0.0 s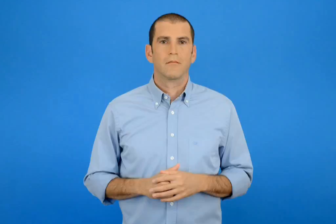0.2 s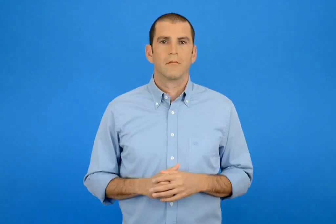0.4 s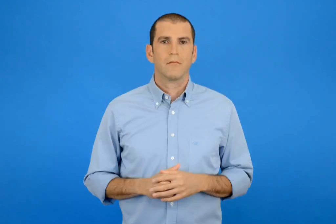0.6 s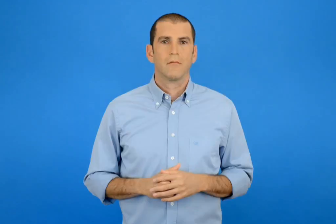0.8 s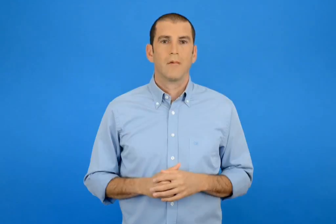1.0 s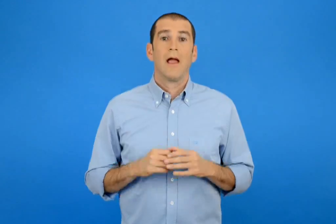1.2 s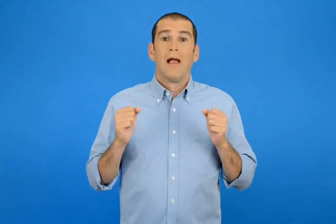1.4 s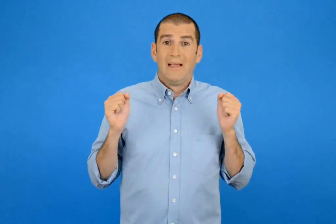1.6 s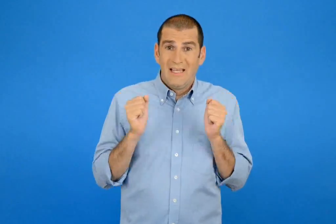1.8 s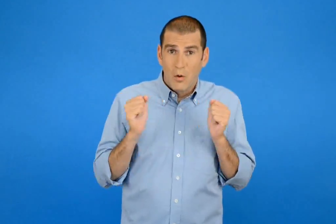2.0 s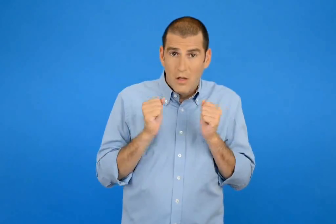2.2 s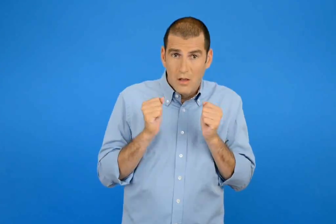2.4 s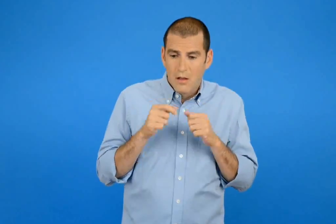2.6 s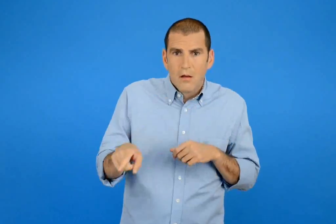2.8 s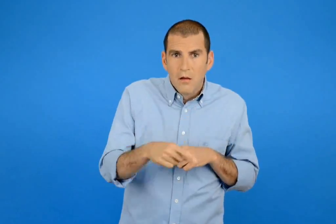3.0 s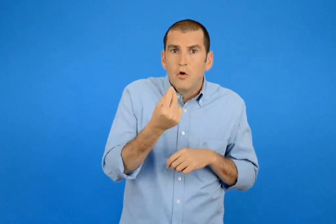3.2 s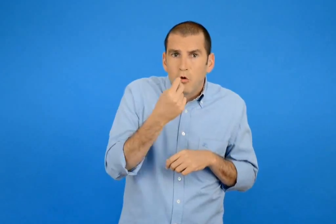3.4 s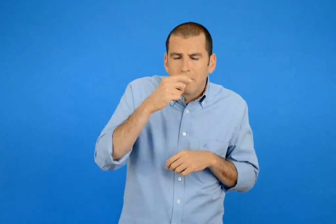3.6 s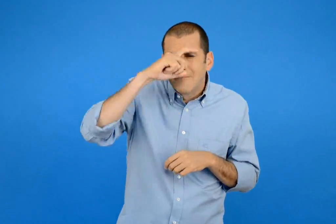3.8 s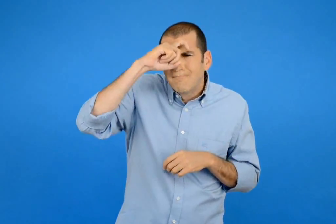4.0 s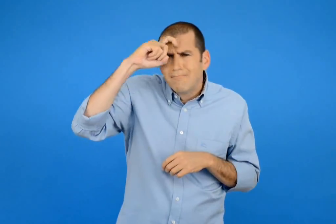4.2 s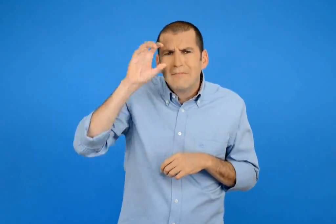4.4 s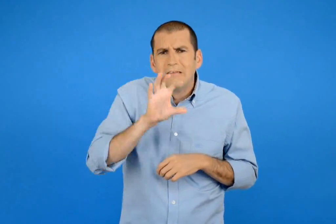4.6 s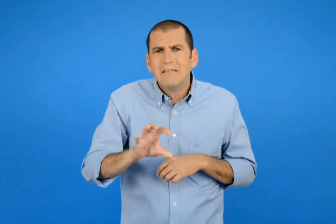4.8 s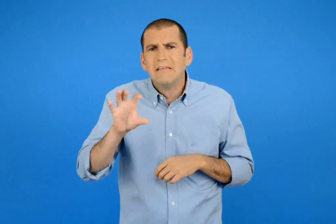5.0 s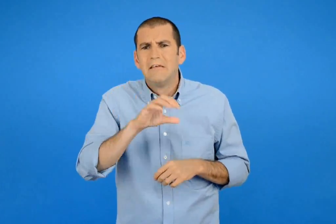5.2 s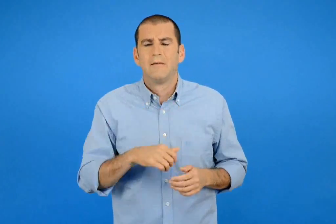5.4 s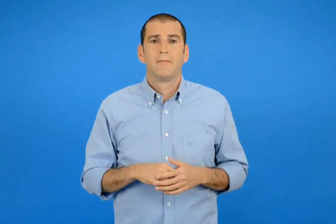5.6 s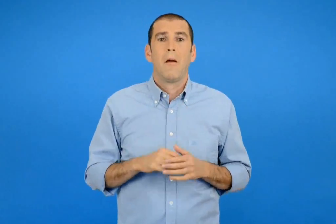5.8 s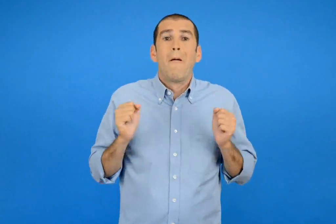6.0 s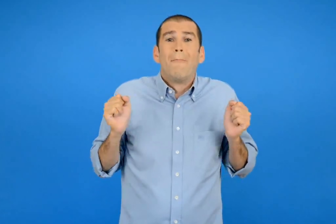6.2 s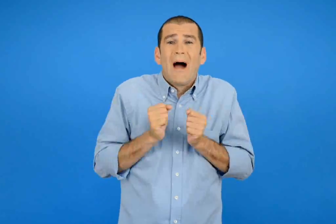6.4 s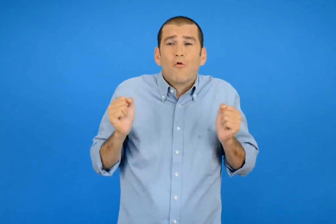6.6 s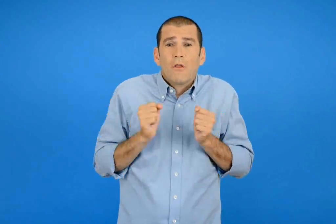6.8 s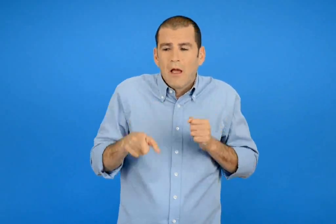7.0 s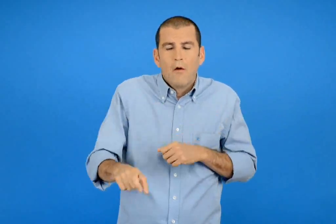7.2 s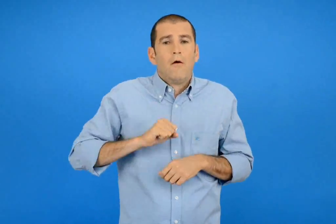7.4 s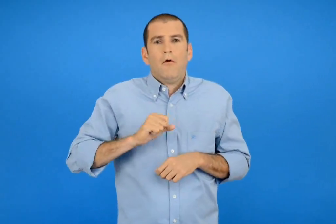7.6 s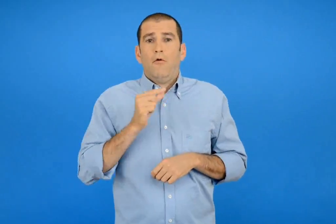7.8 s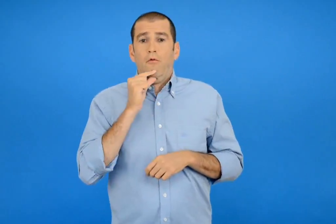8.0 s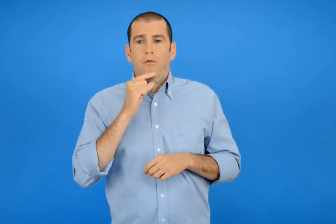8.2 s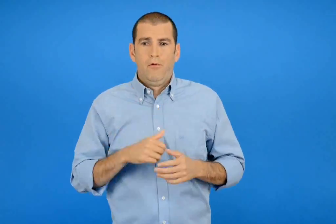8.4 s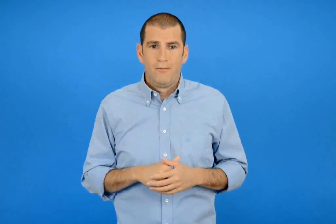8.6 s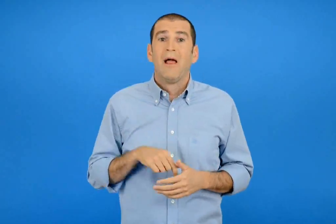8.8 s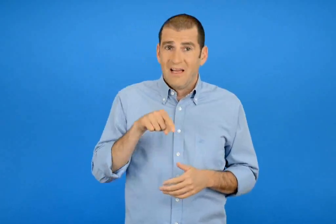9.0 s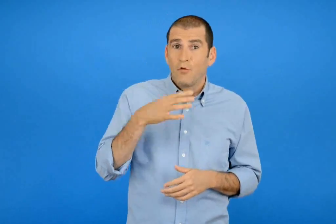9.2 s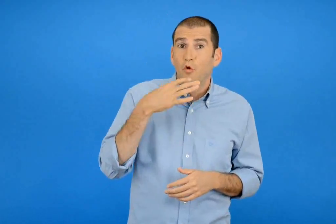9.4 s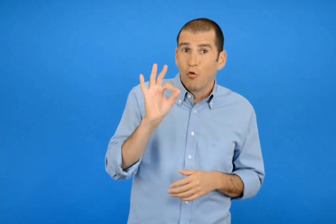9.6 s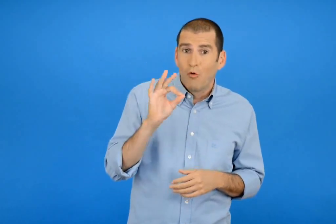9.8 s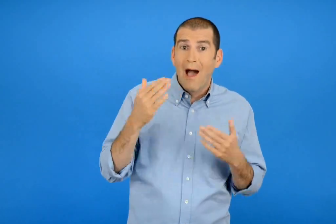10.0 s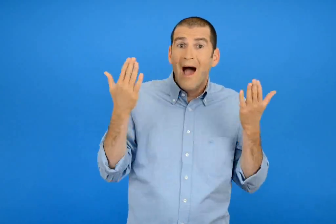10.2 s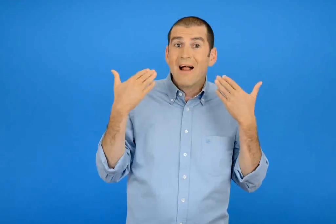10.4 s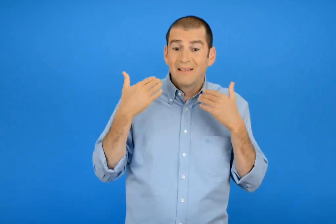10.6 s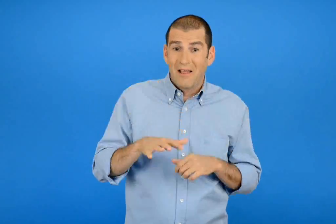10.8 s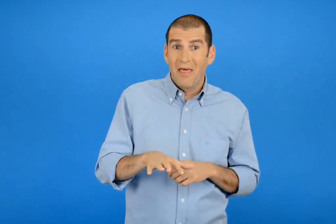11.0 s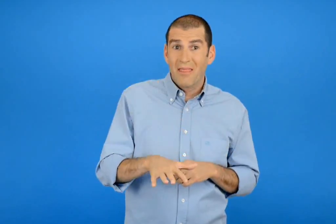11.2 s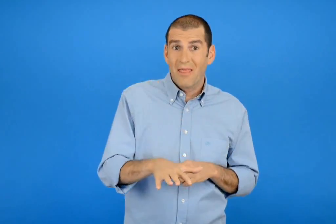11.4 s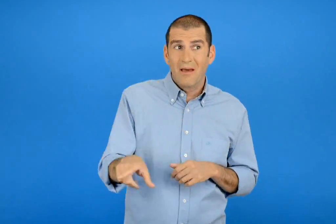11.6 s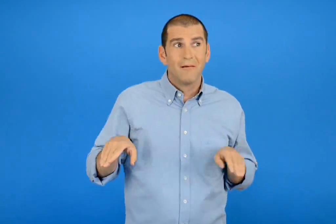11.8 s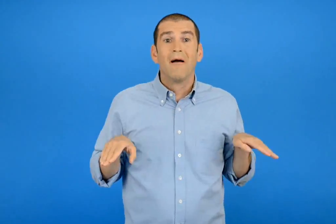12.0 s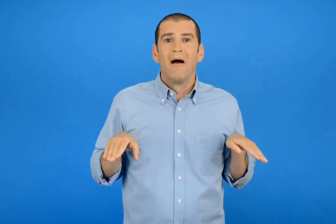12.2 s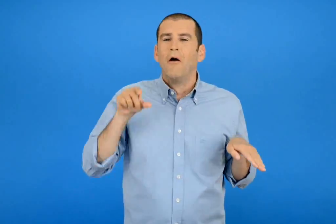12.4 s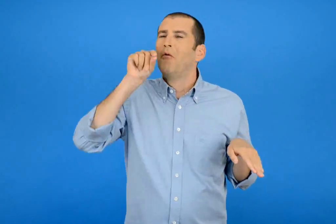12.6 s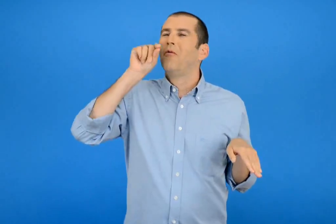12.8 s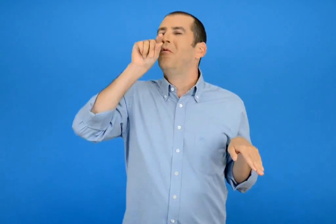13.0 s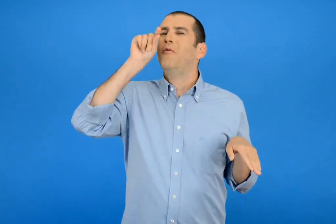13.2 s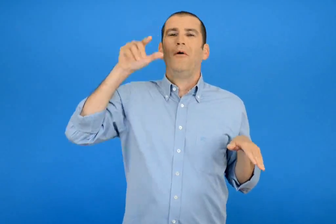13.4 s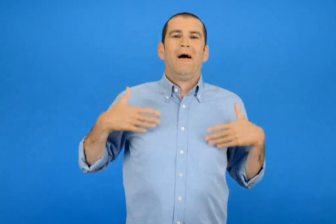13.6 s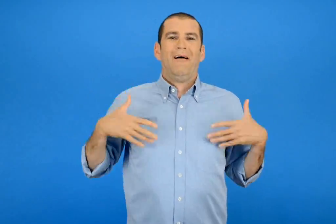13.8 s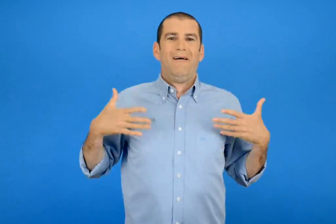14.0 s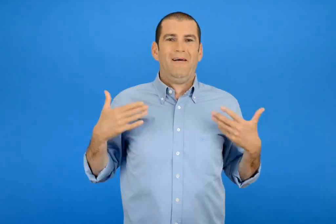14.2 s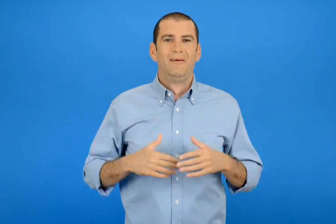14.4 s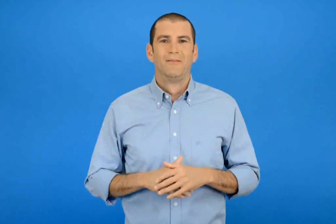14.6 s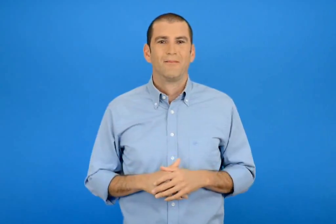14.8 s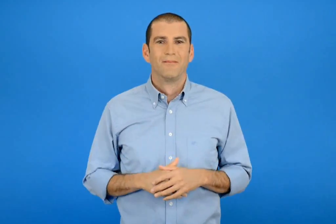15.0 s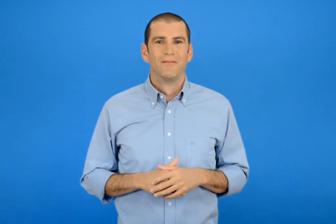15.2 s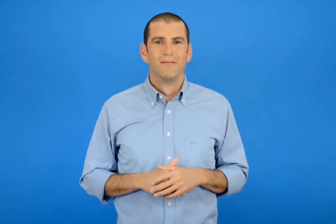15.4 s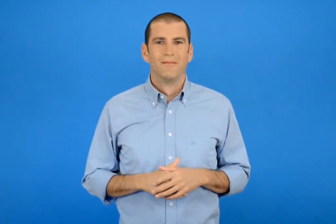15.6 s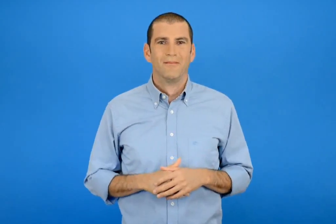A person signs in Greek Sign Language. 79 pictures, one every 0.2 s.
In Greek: τον χειμώνα δε βρίσκουν ευκολά τροφή η παγωνιά τα φοβίζει για αυτό λίγο καιρό πριν έρθει η άνοιξη σφυρίζουν από τη χαρά τους
